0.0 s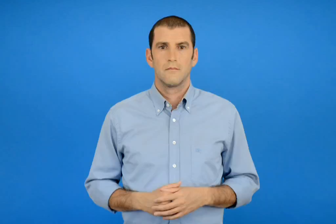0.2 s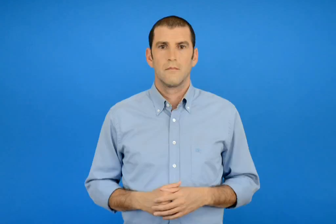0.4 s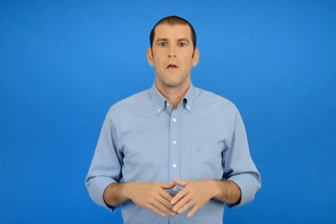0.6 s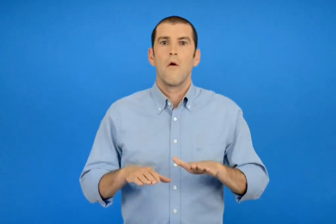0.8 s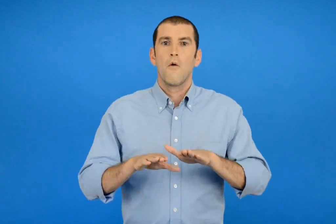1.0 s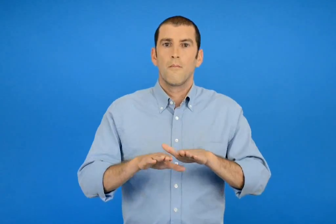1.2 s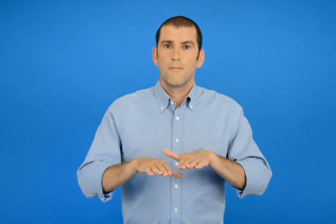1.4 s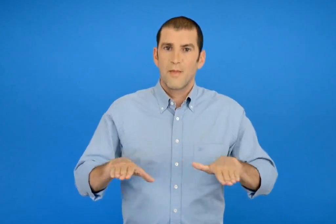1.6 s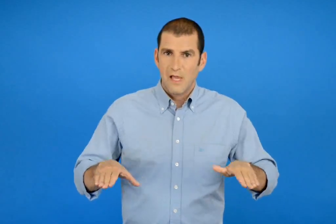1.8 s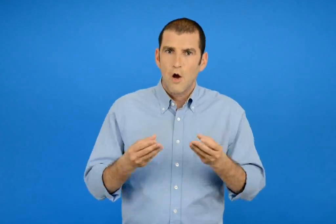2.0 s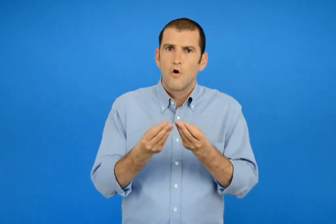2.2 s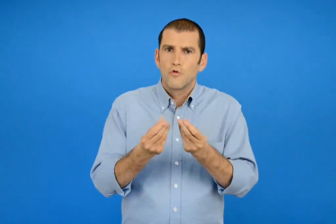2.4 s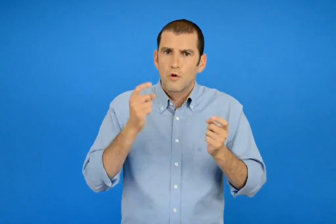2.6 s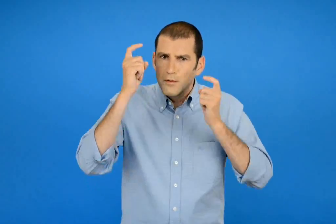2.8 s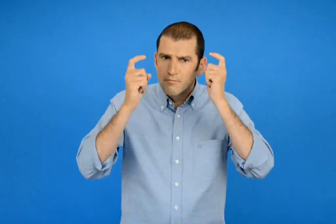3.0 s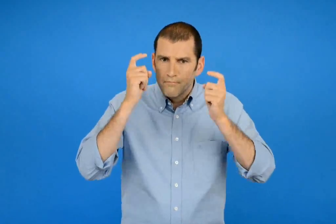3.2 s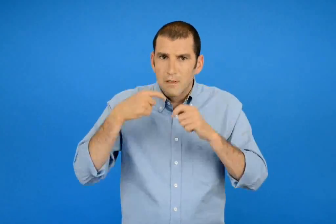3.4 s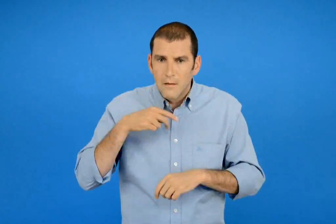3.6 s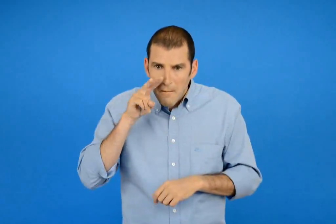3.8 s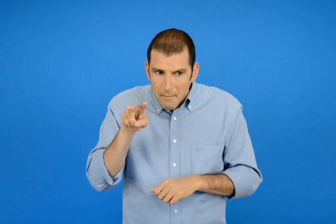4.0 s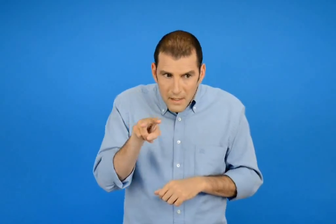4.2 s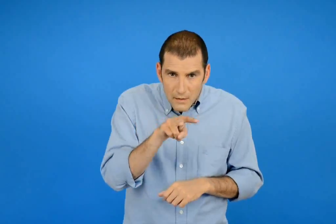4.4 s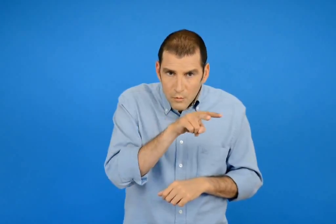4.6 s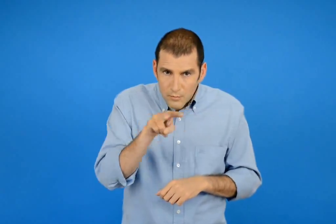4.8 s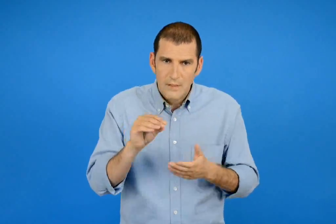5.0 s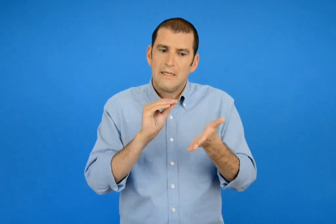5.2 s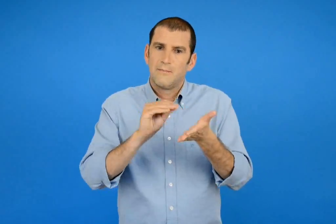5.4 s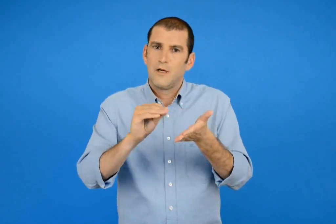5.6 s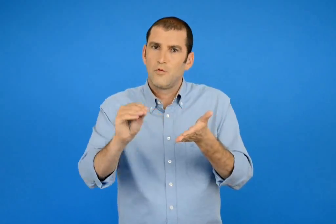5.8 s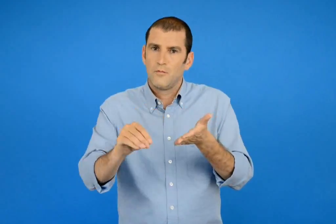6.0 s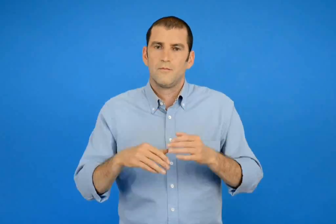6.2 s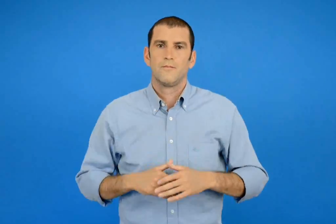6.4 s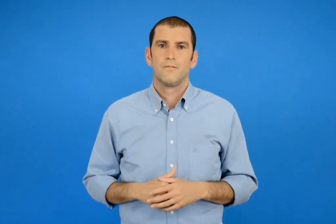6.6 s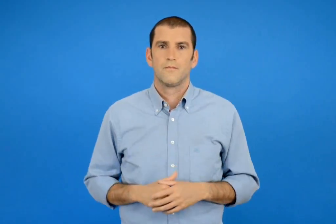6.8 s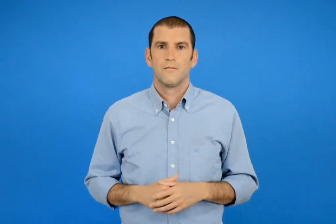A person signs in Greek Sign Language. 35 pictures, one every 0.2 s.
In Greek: παρατηρώ τις στρατηγικές των παιδιών και τις συμπληρώνω
